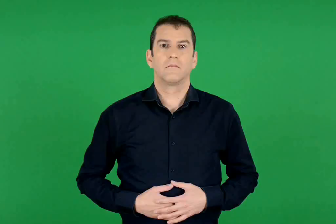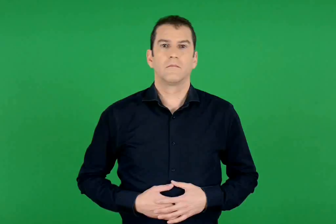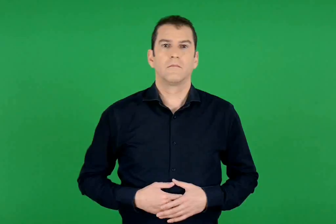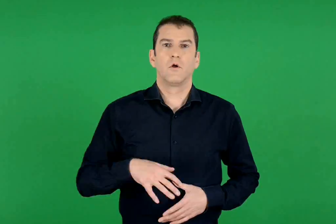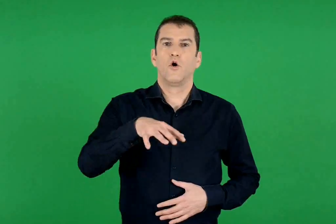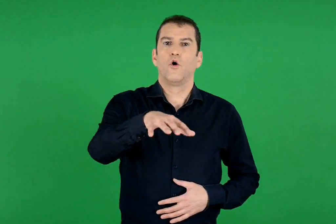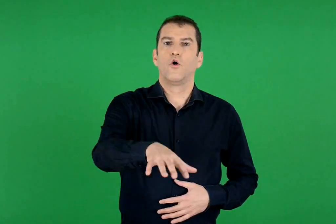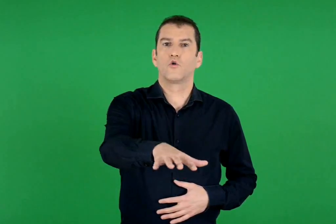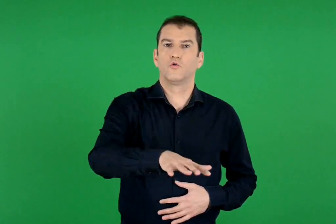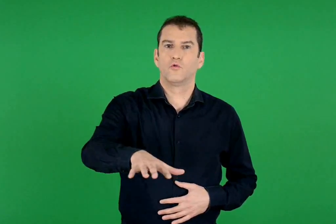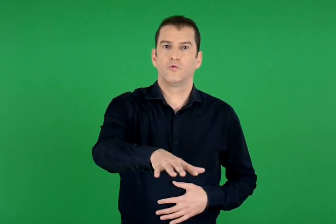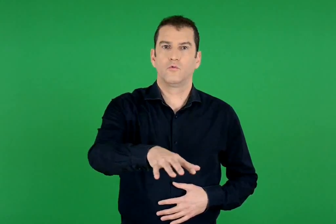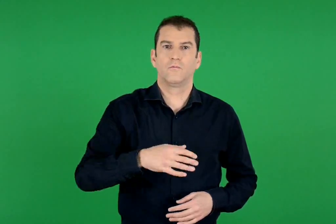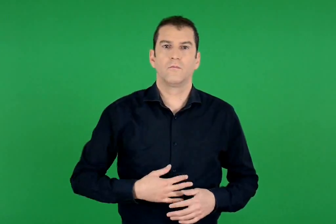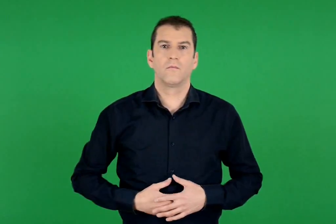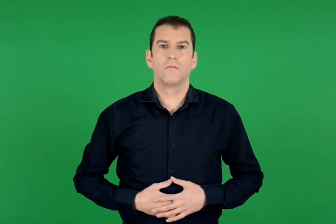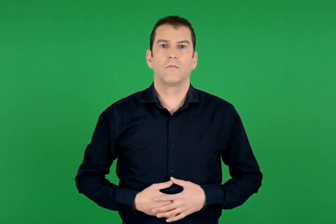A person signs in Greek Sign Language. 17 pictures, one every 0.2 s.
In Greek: χώρος
